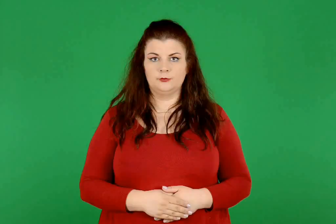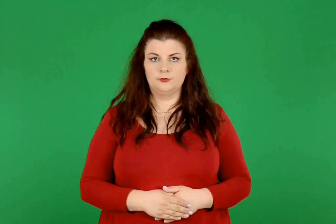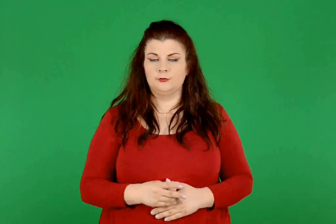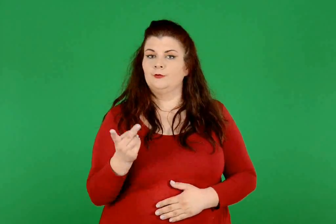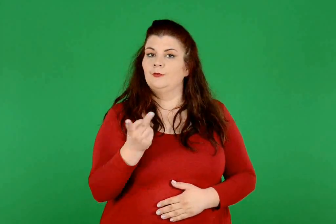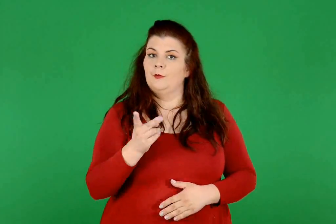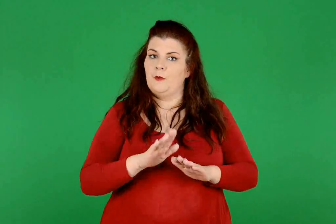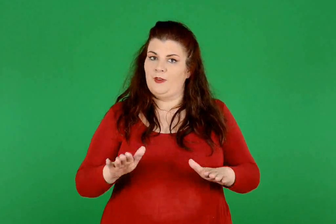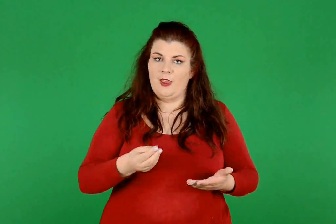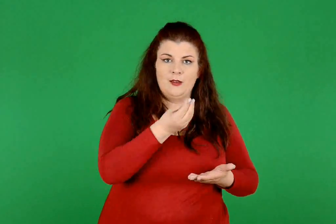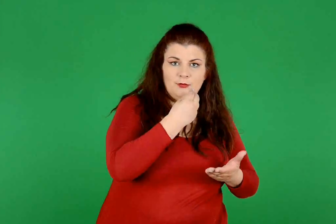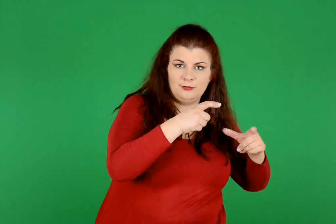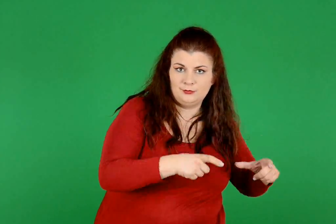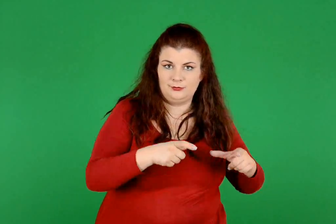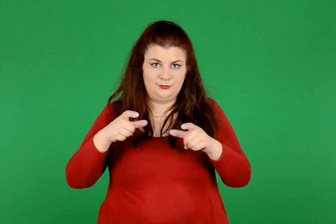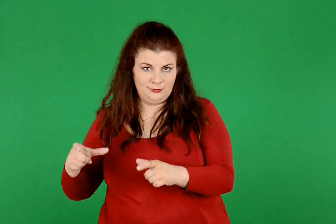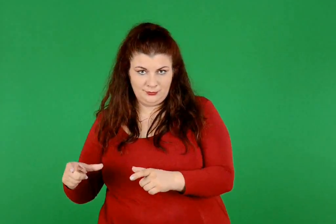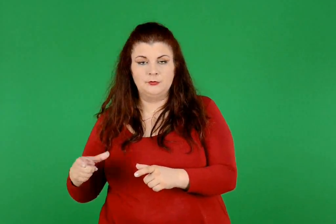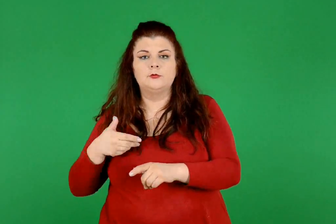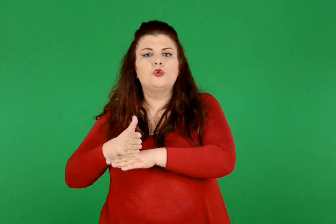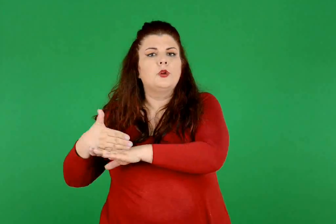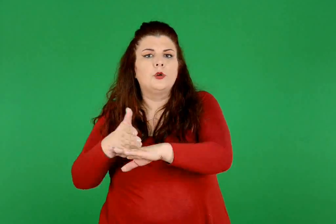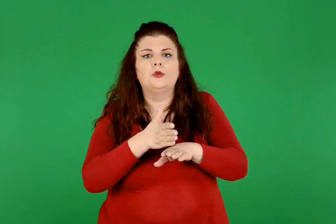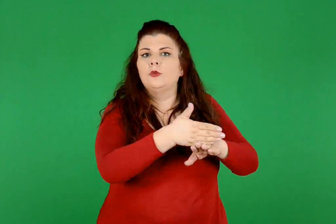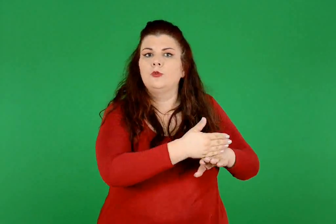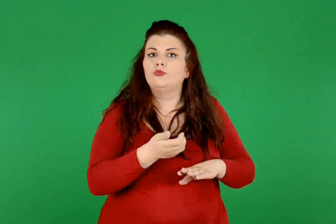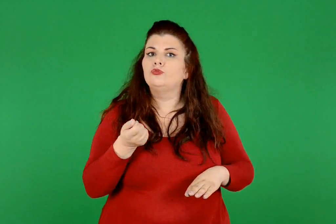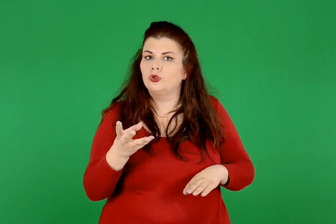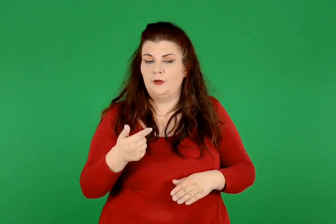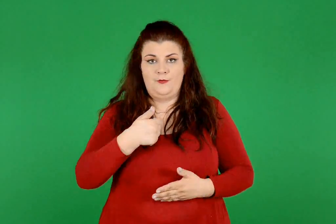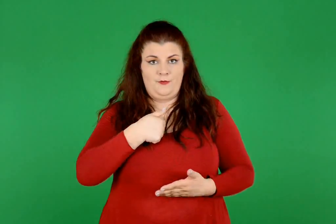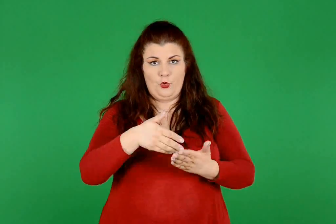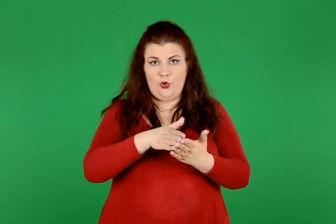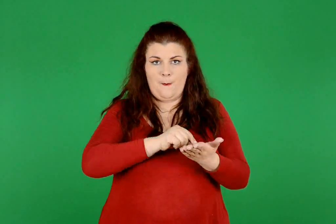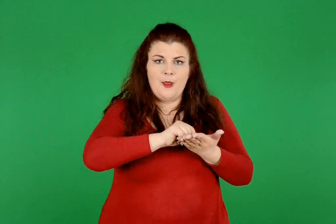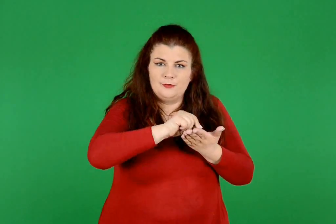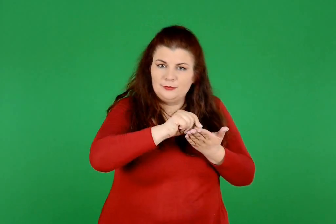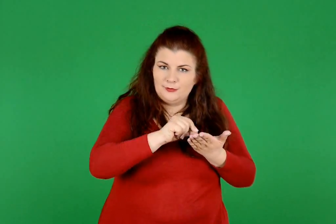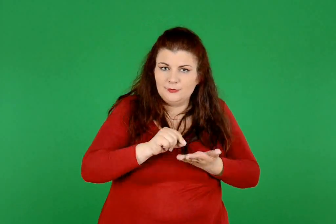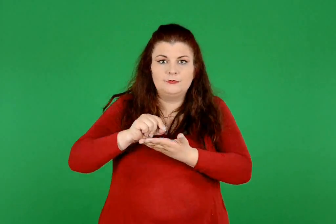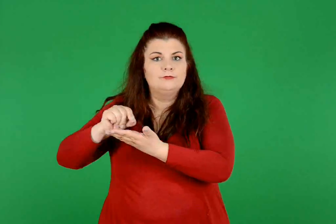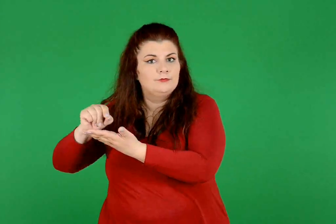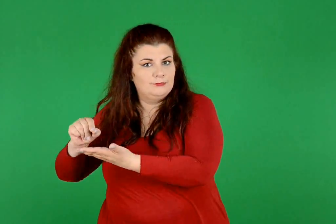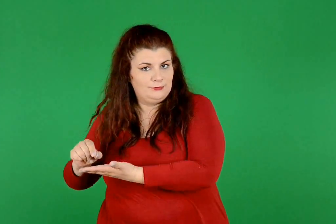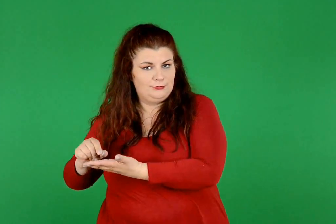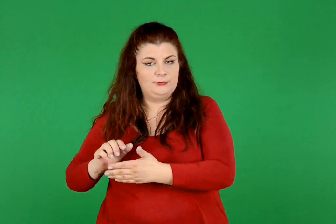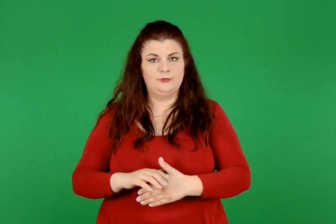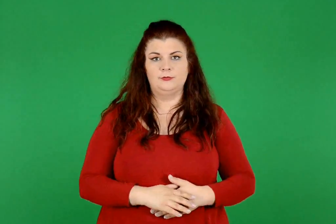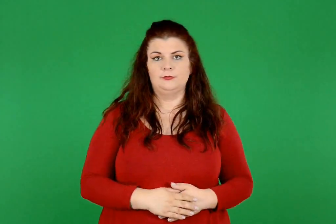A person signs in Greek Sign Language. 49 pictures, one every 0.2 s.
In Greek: χρωματίζω τα κομμάτια του γλυκού που έφαγε κάθε παιδί
